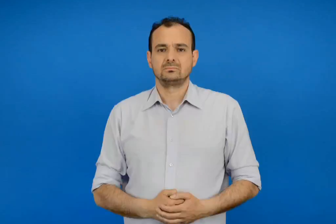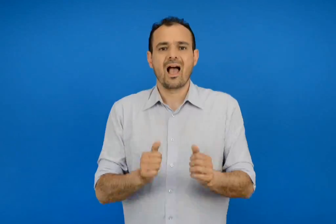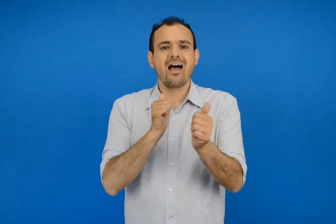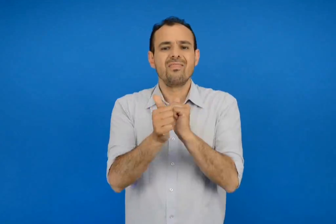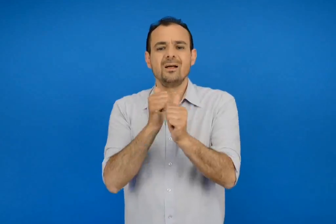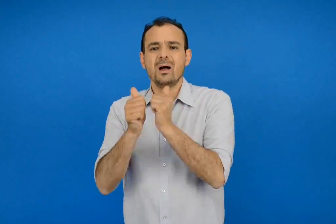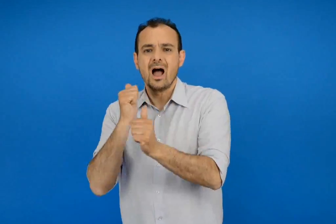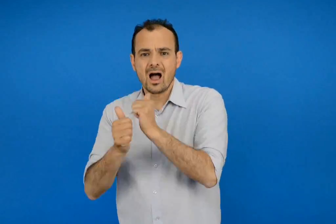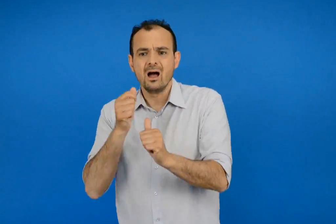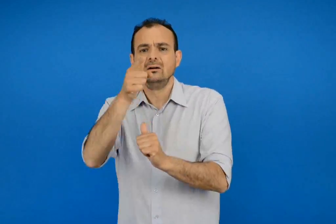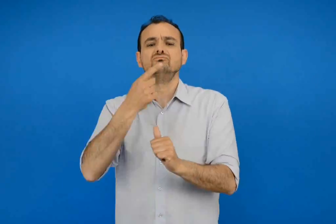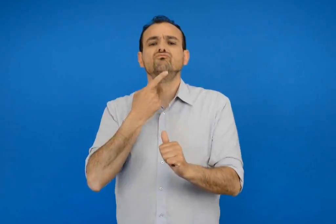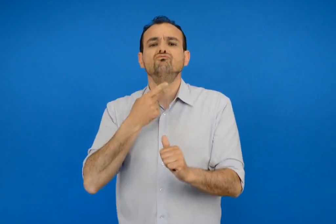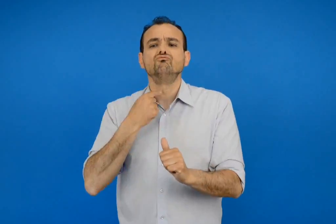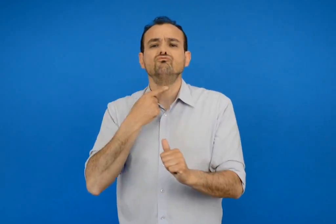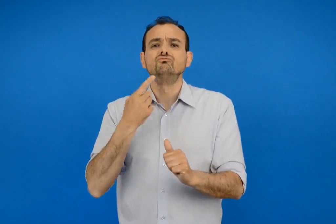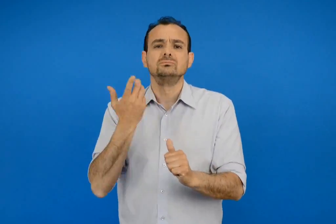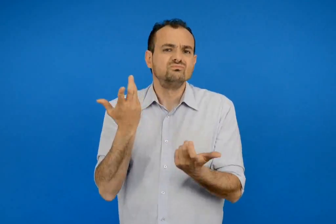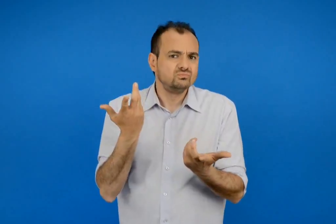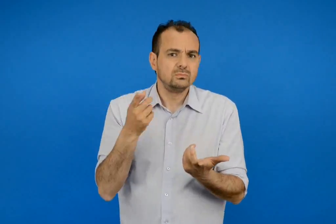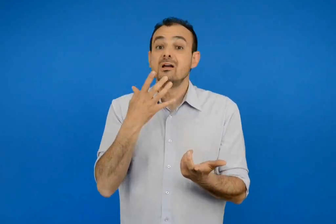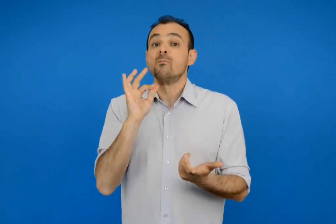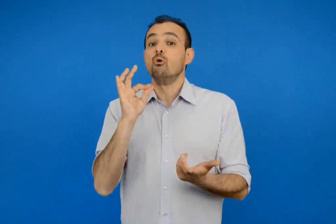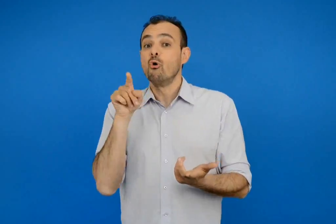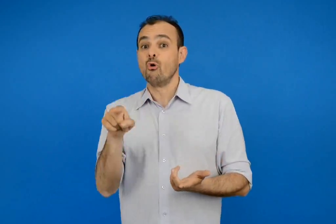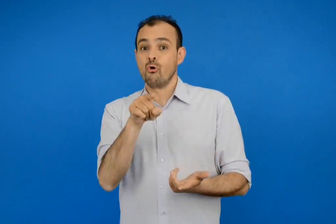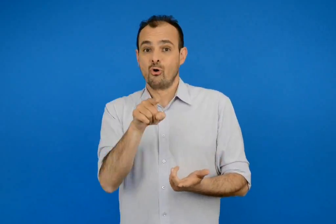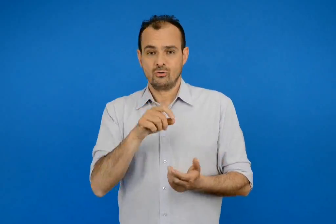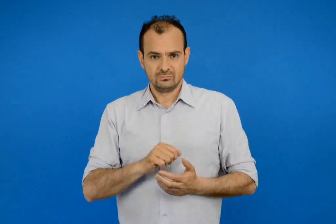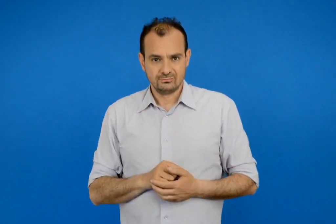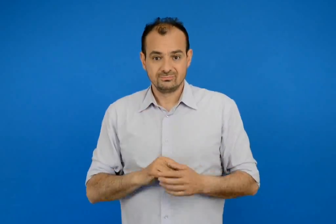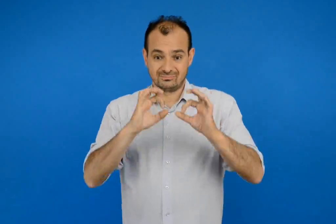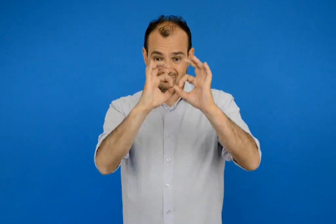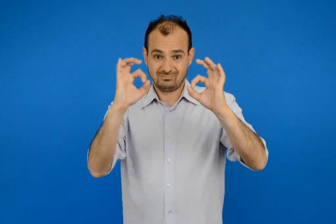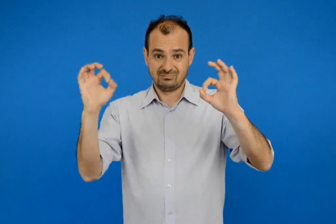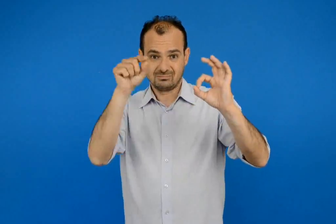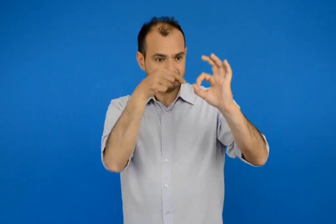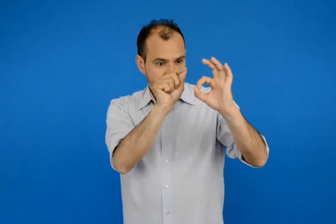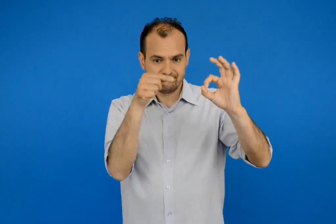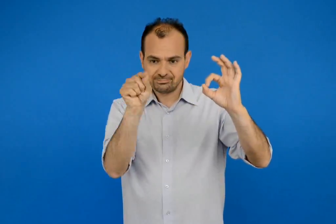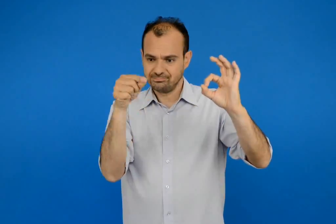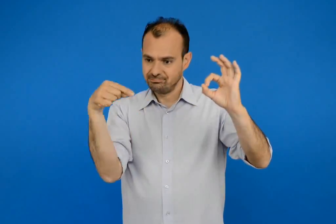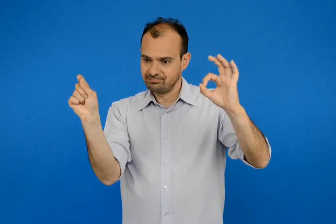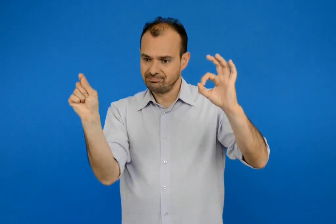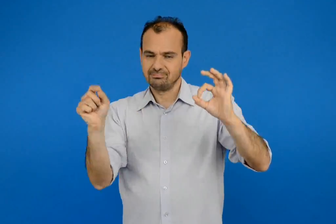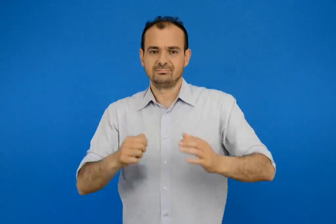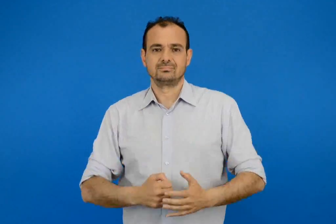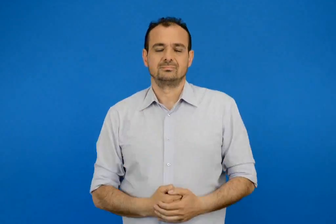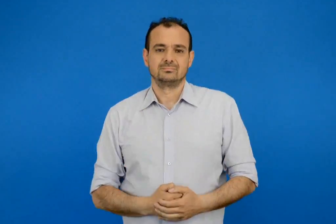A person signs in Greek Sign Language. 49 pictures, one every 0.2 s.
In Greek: ποιο άθλημα προτιμάς και γιατί ; βαλέ √ στο κυκλάκι
